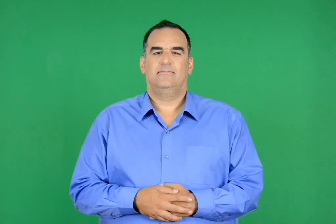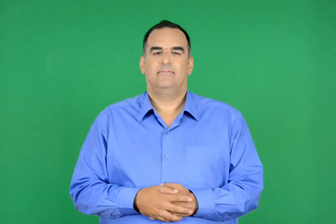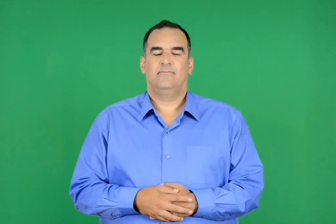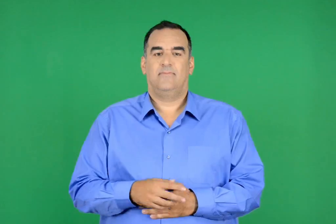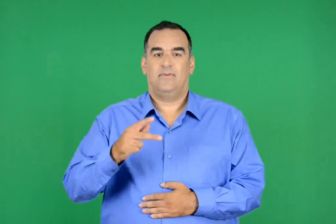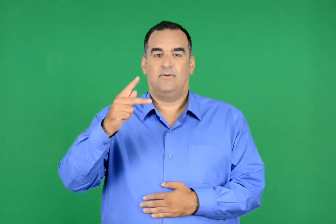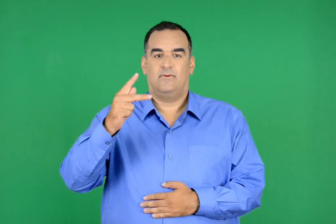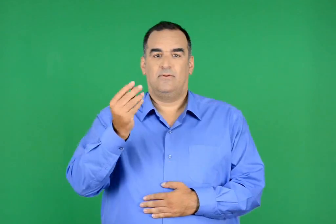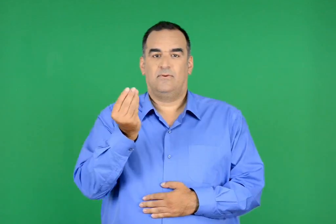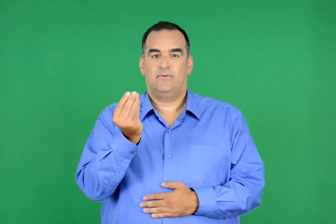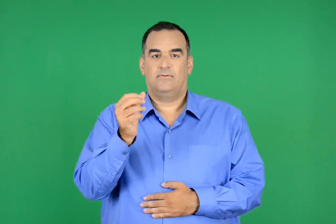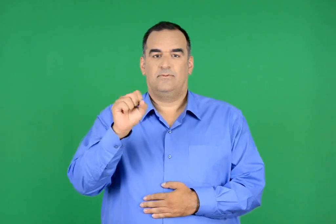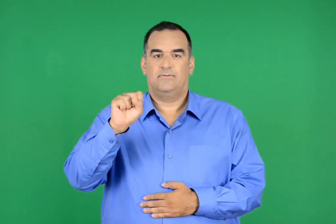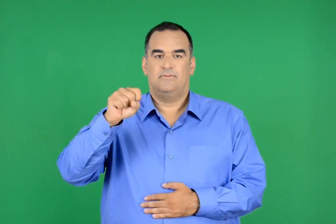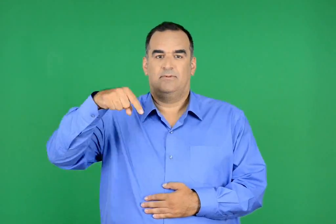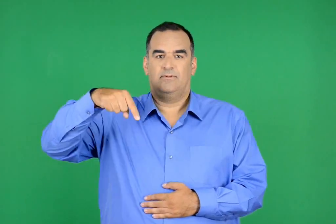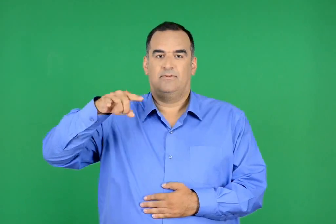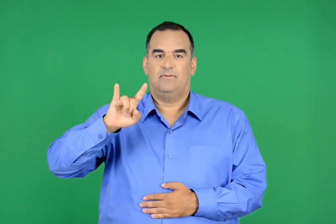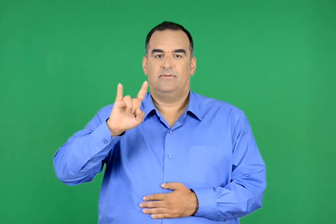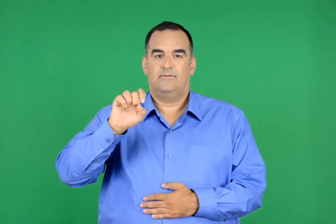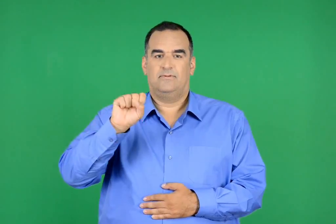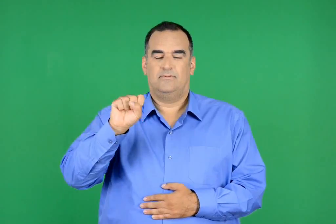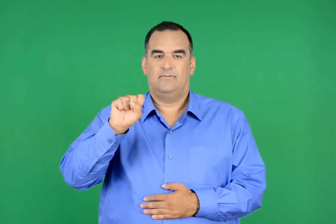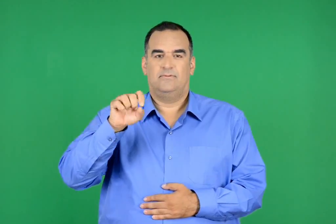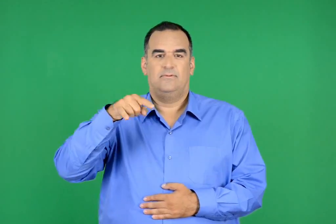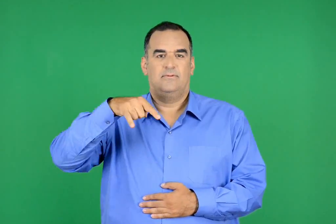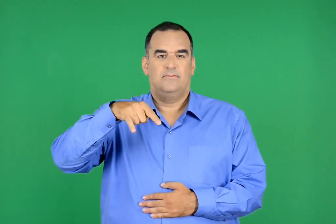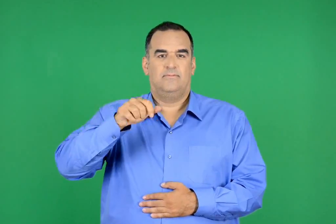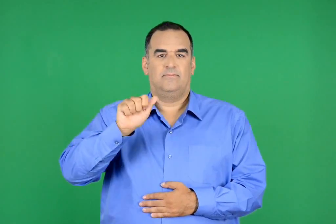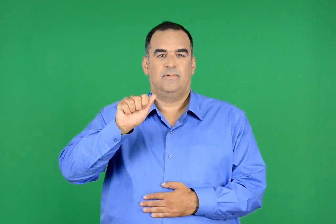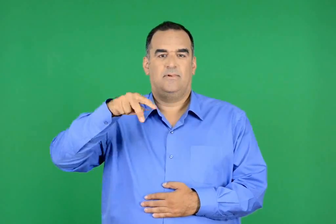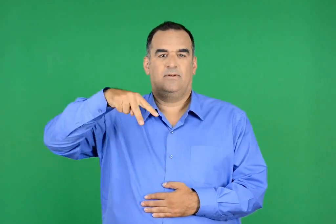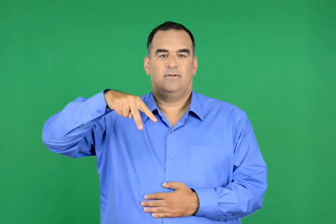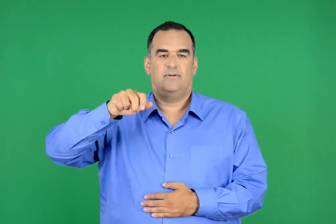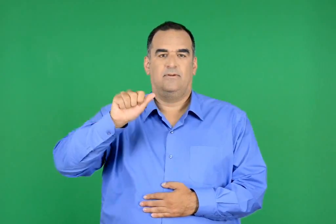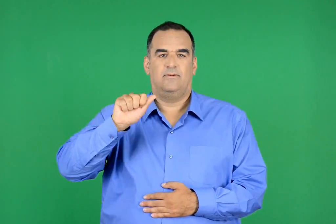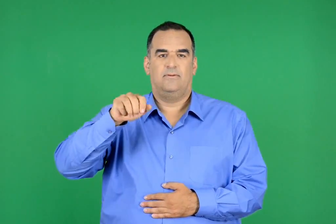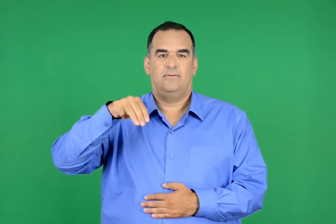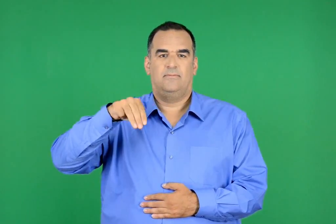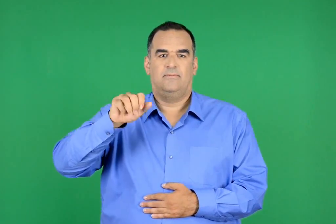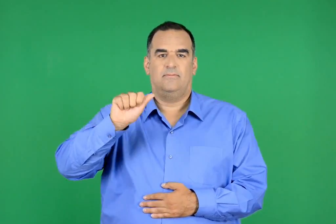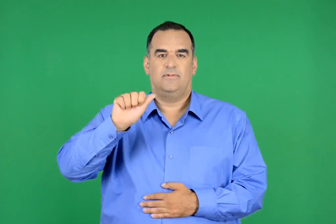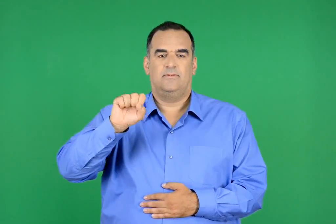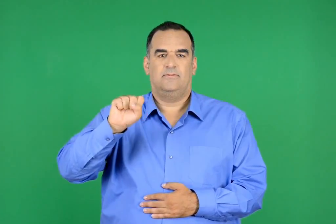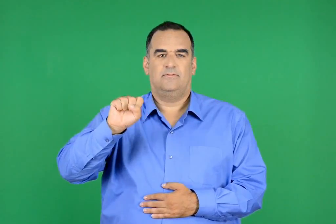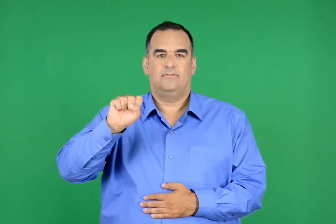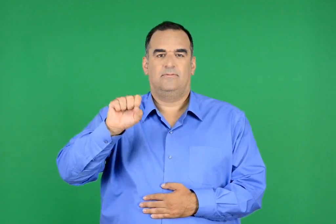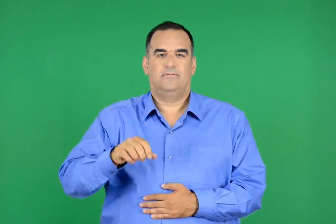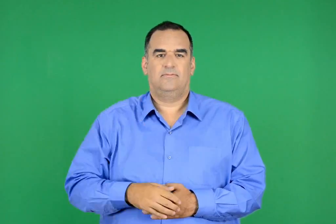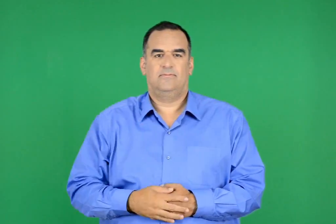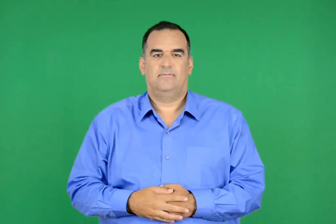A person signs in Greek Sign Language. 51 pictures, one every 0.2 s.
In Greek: κωστής παλαμάς κείμενα για την οικογένεια
